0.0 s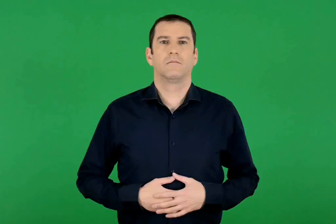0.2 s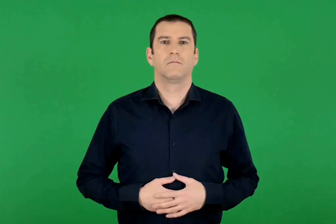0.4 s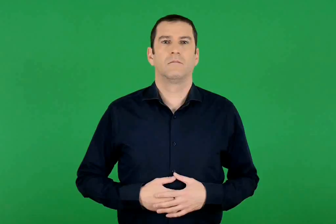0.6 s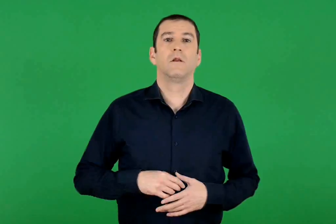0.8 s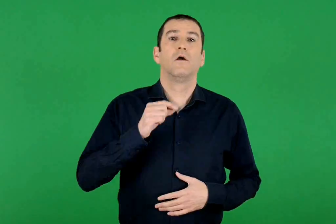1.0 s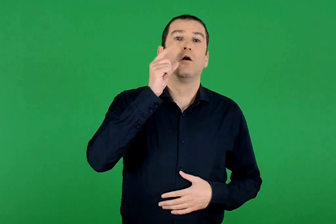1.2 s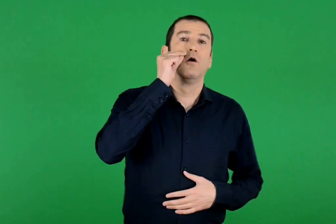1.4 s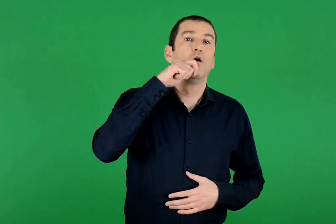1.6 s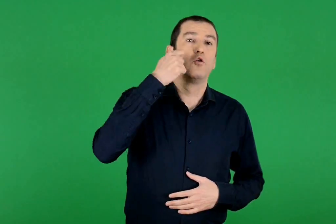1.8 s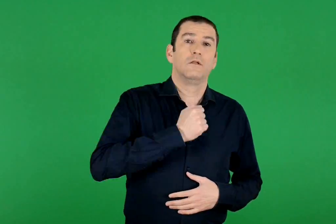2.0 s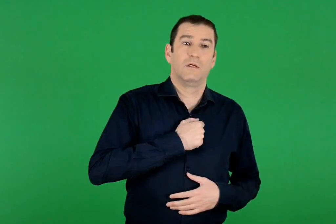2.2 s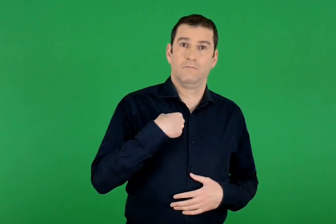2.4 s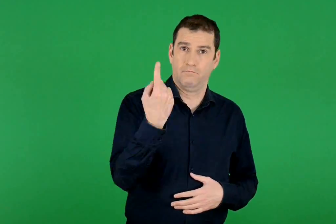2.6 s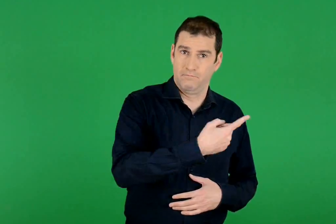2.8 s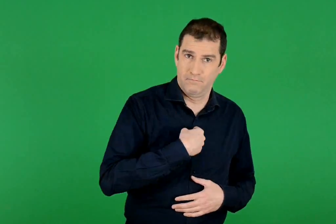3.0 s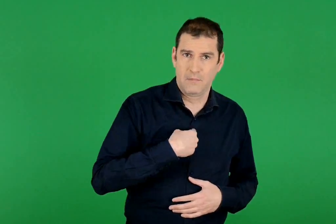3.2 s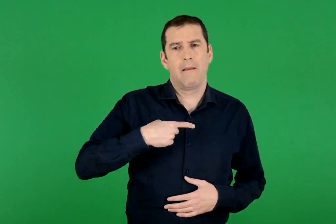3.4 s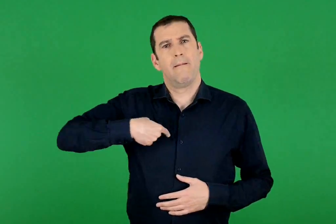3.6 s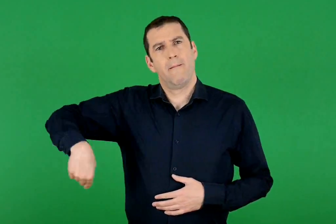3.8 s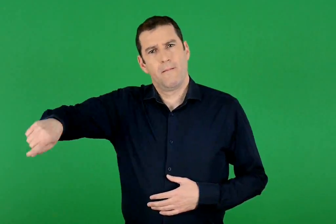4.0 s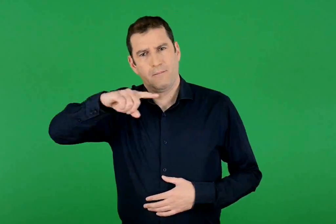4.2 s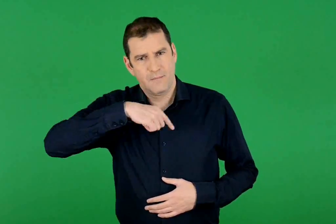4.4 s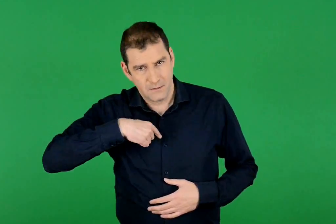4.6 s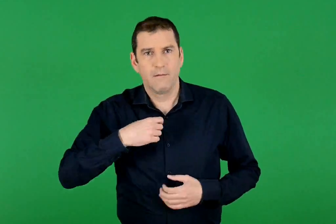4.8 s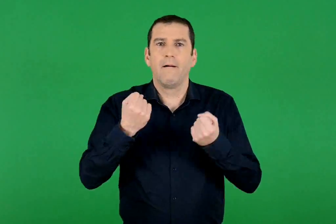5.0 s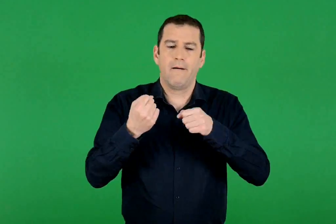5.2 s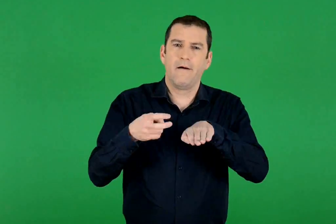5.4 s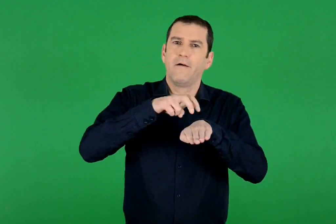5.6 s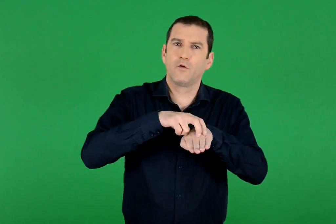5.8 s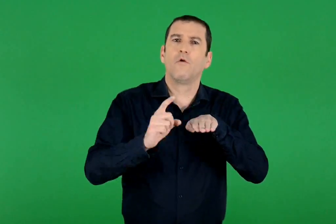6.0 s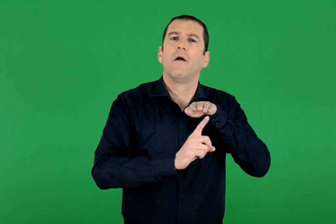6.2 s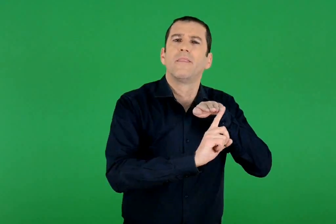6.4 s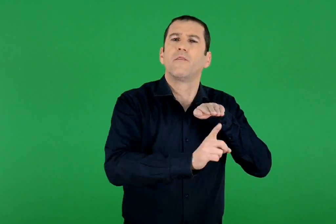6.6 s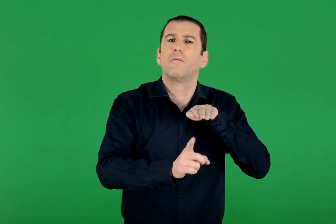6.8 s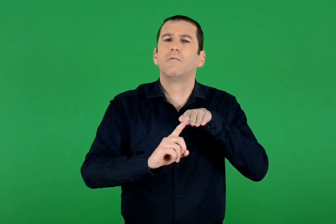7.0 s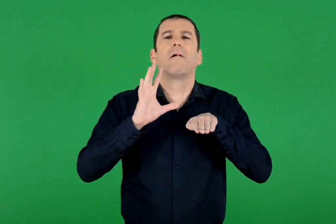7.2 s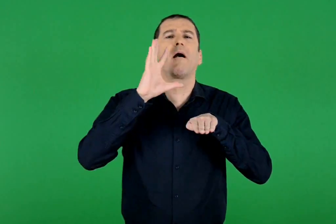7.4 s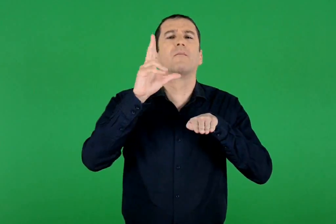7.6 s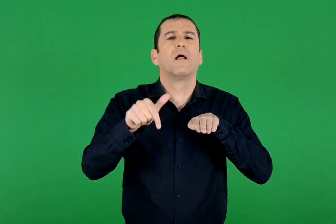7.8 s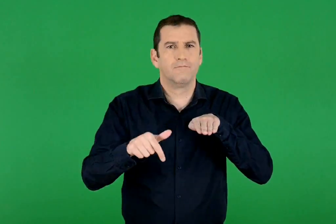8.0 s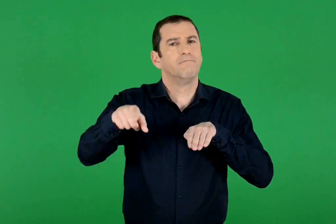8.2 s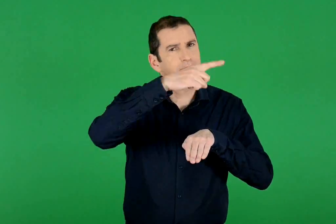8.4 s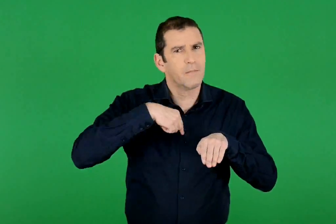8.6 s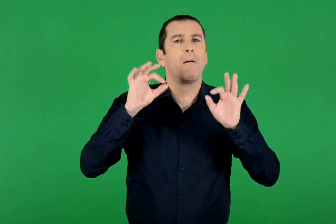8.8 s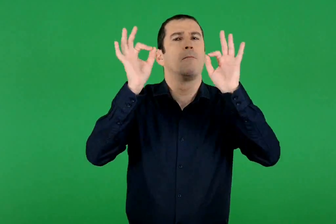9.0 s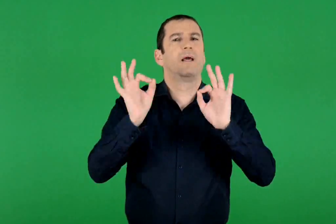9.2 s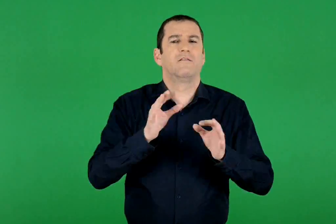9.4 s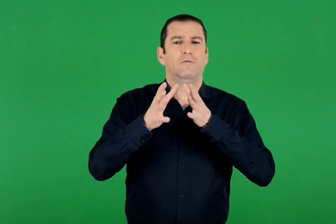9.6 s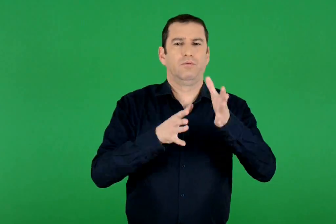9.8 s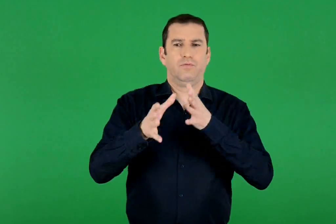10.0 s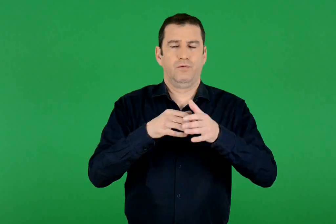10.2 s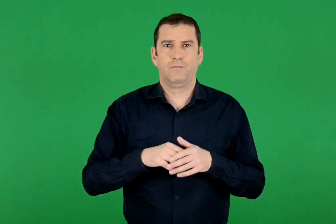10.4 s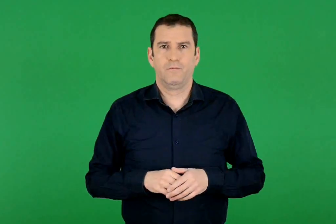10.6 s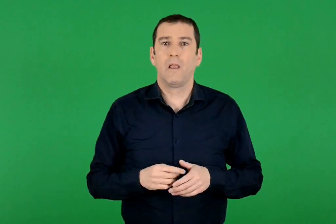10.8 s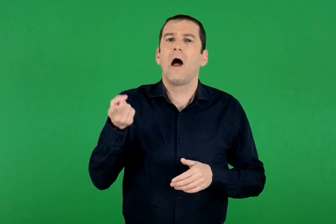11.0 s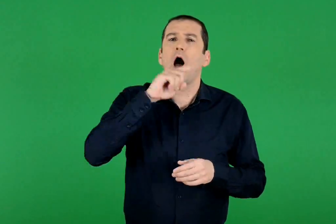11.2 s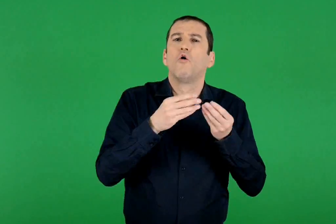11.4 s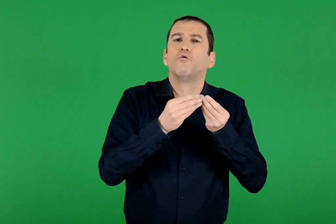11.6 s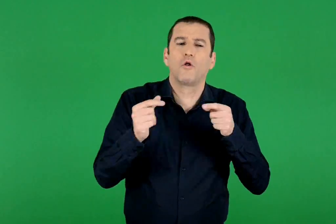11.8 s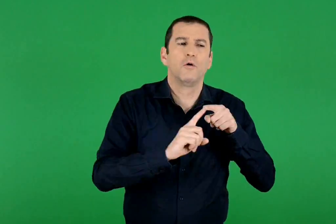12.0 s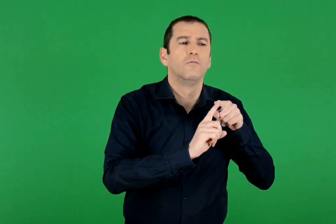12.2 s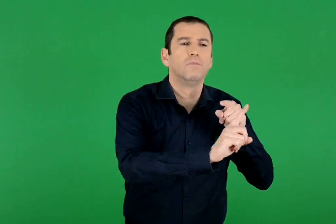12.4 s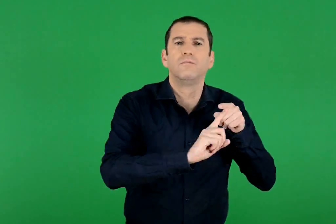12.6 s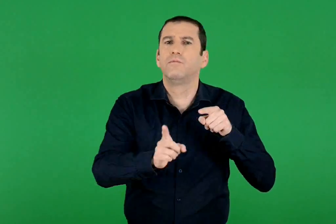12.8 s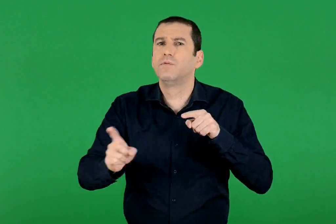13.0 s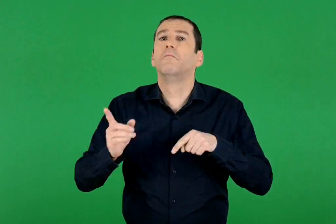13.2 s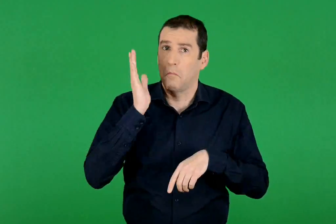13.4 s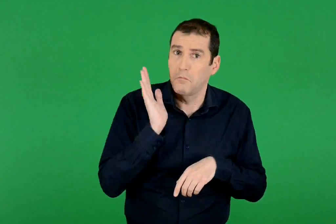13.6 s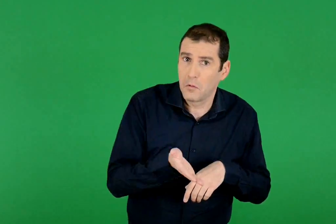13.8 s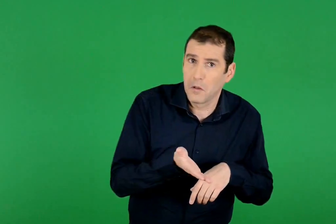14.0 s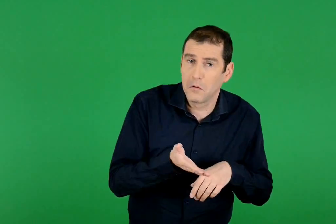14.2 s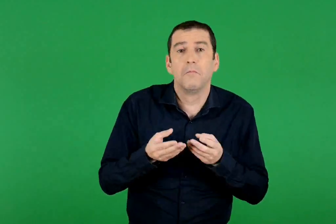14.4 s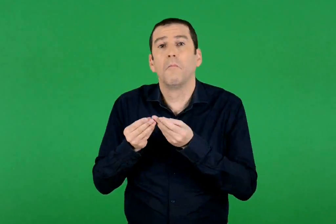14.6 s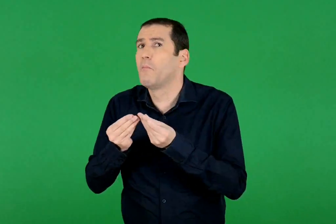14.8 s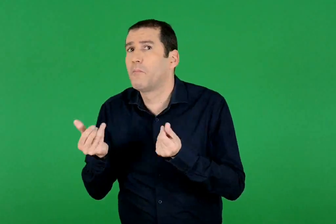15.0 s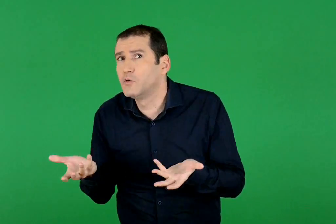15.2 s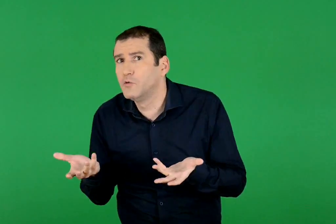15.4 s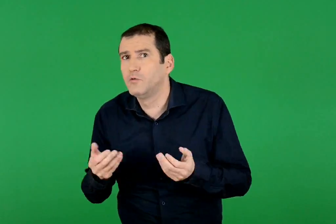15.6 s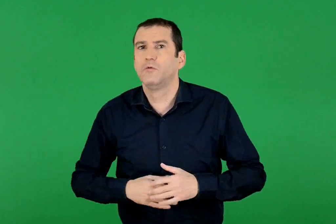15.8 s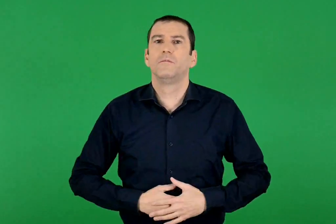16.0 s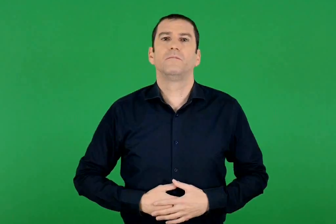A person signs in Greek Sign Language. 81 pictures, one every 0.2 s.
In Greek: ας περιγράψουμε κάποιες καθημερινές διαδρομές που κάνουμε , οι γονείς μας κι εμείς , με το αυτοκίνητο. θα μπορούσαμε να τις κάνουμε αλλιώς ; πώς ;
